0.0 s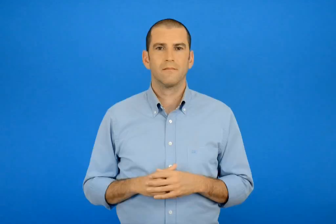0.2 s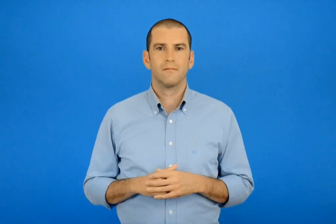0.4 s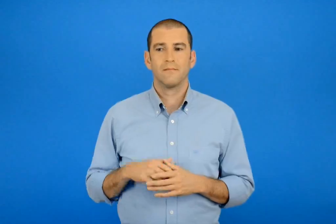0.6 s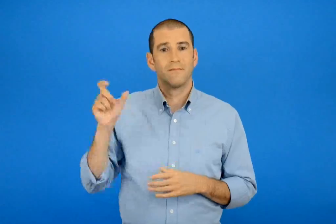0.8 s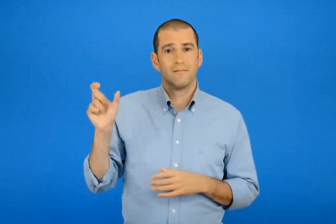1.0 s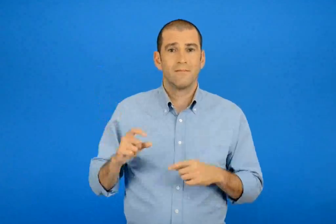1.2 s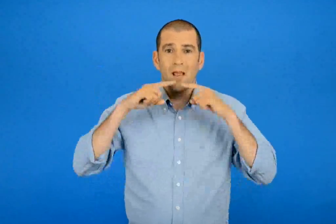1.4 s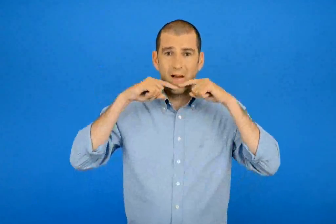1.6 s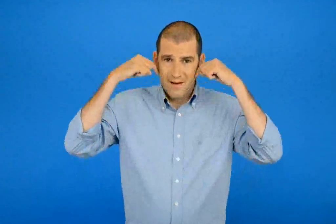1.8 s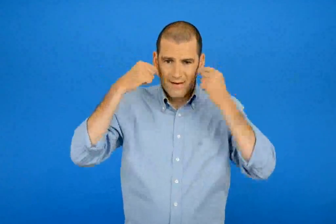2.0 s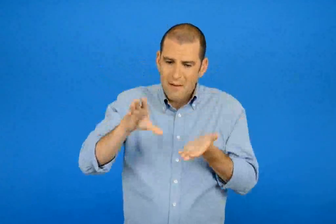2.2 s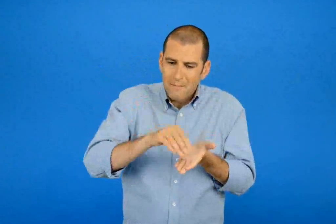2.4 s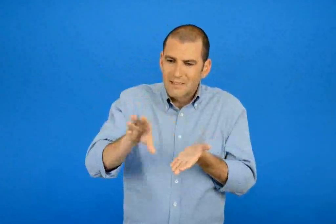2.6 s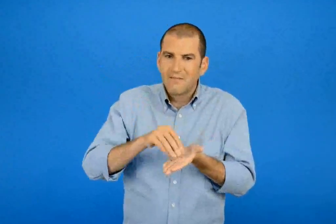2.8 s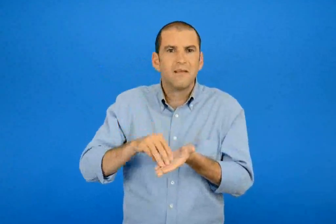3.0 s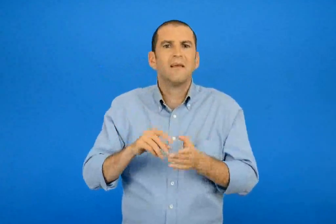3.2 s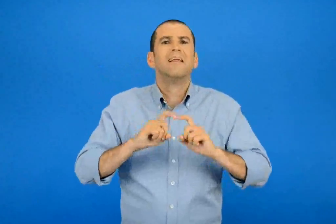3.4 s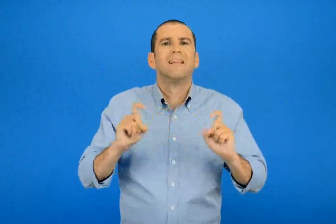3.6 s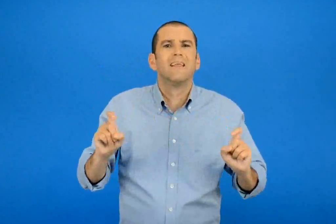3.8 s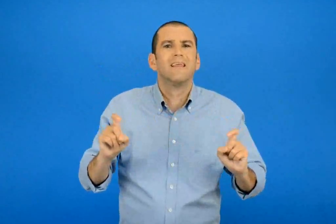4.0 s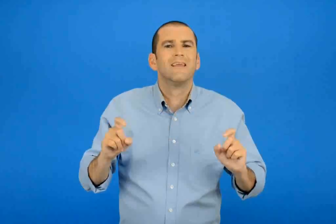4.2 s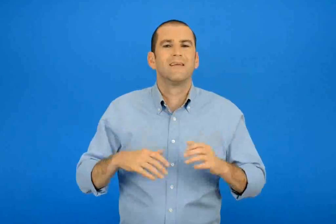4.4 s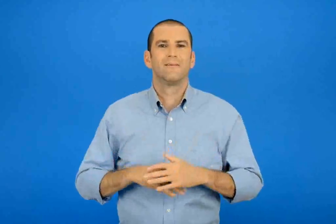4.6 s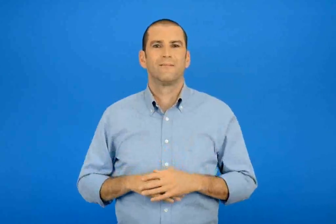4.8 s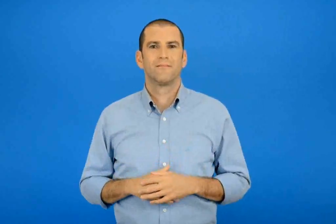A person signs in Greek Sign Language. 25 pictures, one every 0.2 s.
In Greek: τι μαζεύει η χαρά ;
